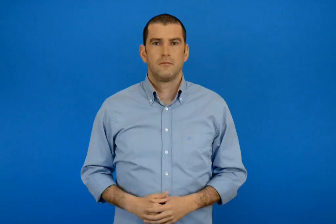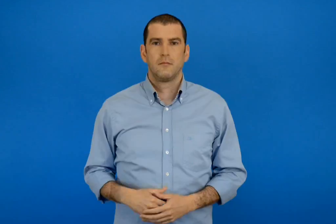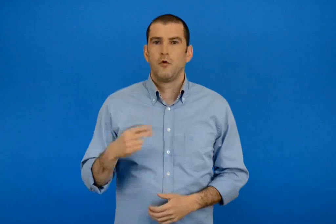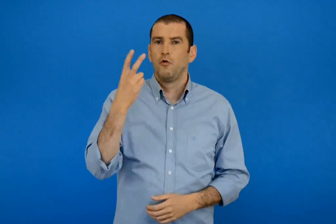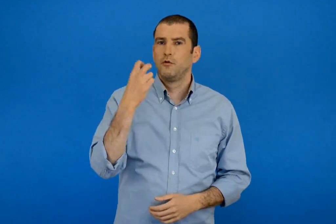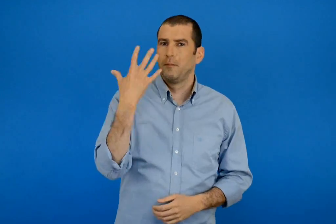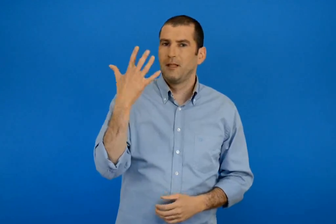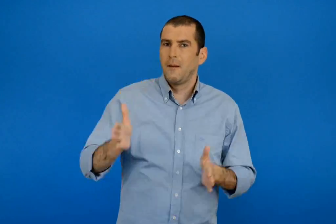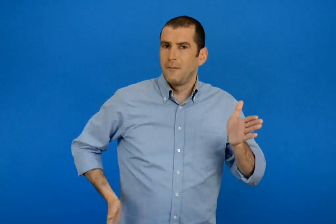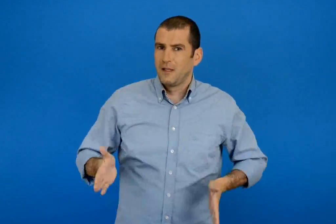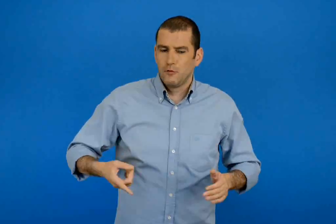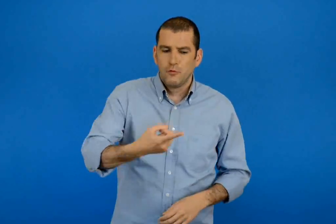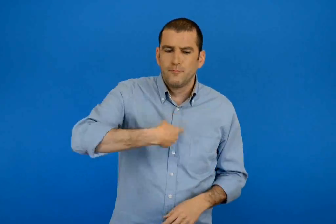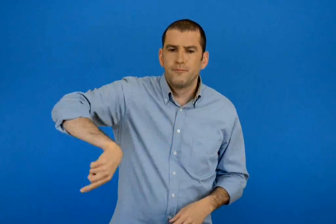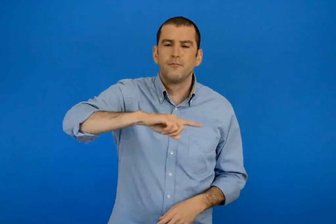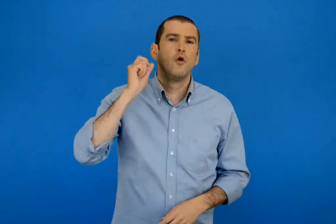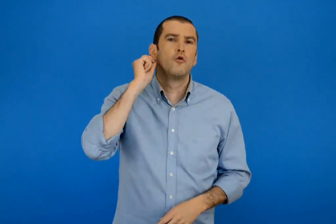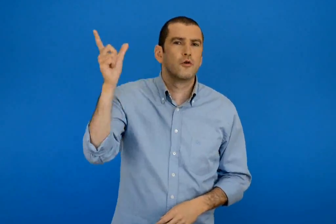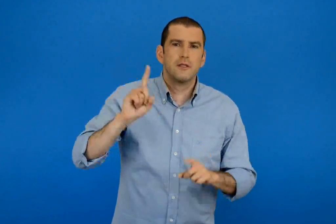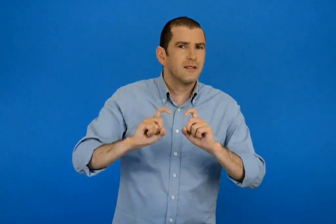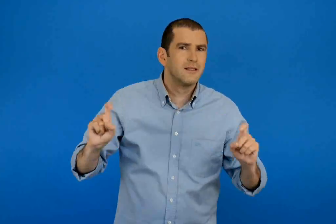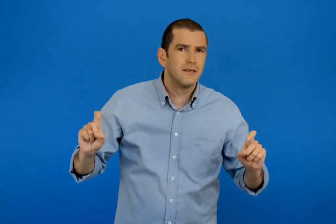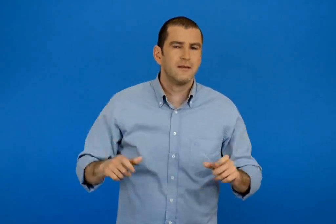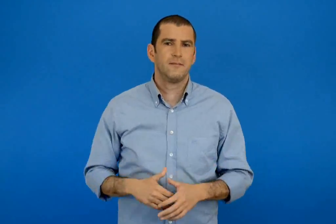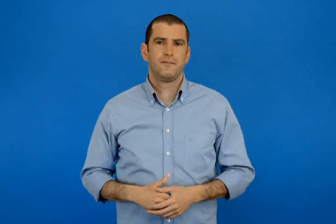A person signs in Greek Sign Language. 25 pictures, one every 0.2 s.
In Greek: τι γιορτάζουμε την 25η μάρτιου ;
